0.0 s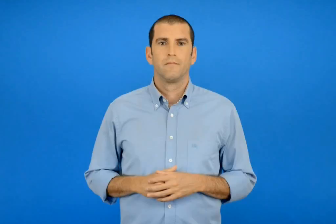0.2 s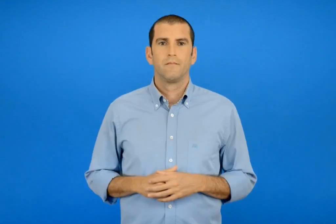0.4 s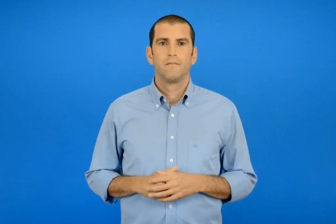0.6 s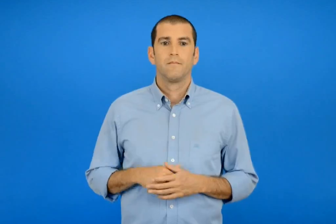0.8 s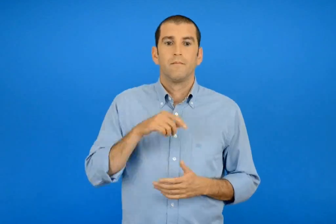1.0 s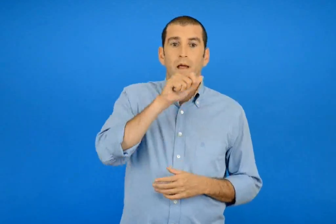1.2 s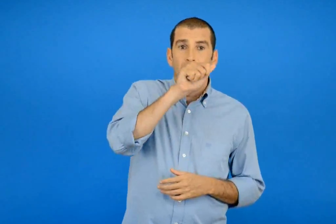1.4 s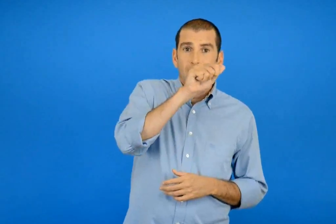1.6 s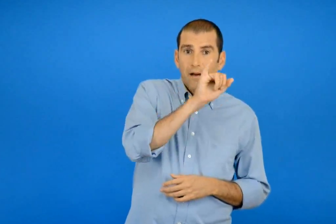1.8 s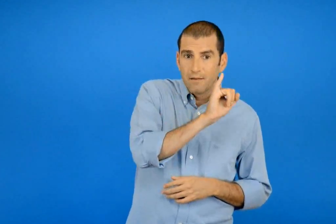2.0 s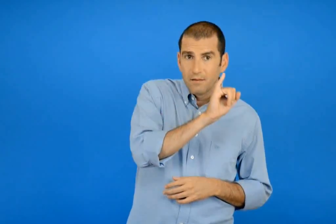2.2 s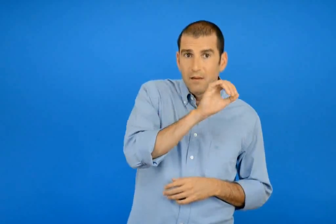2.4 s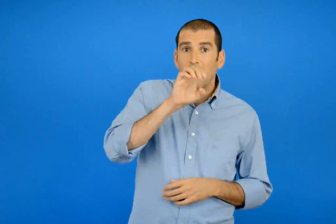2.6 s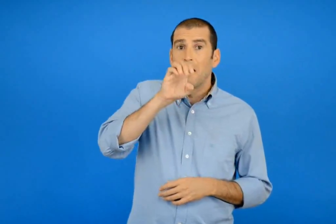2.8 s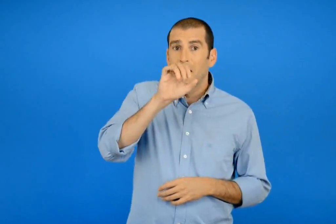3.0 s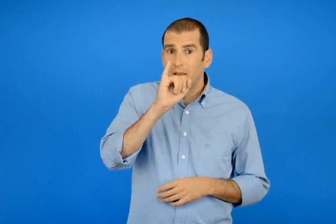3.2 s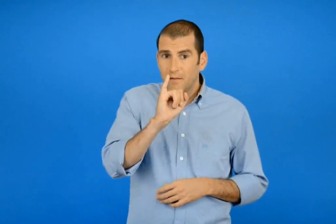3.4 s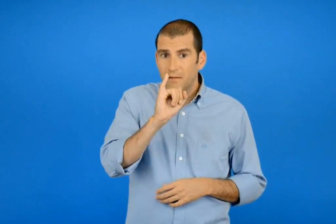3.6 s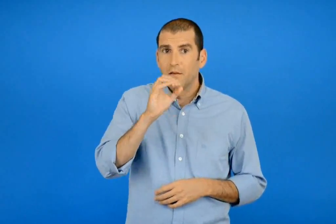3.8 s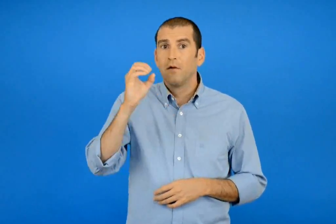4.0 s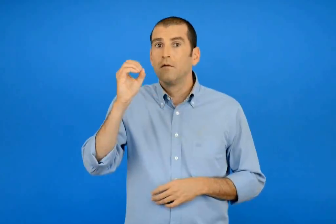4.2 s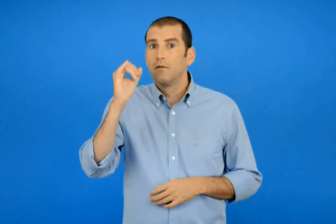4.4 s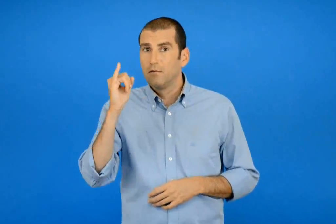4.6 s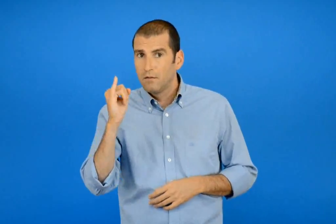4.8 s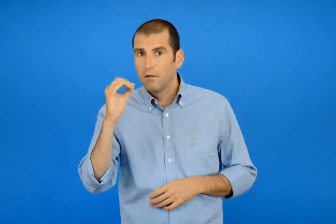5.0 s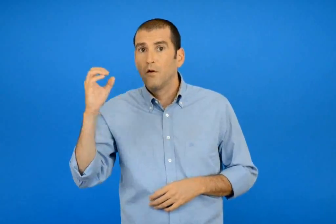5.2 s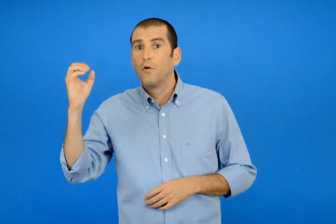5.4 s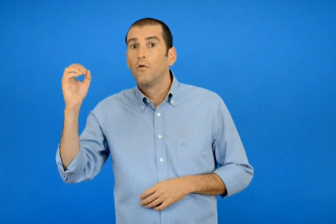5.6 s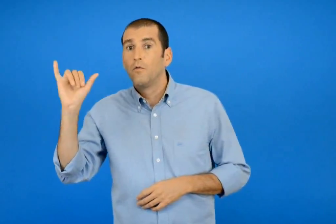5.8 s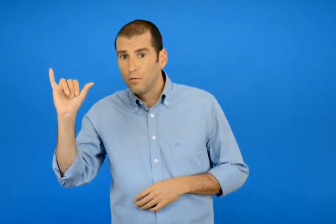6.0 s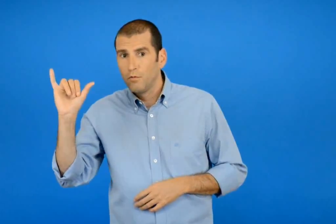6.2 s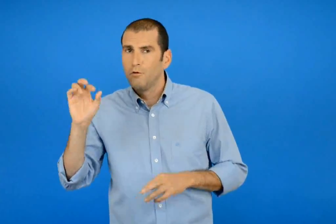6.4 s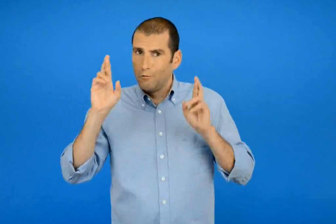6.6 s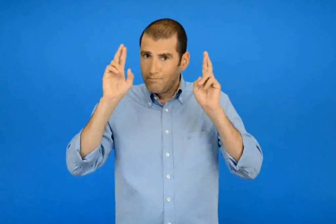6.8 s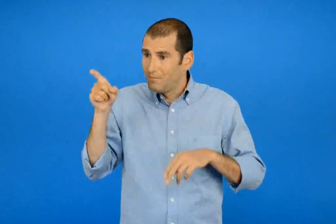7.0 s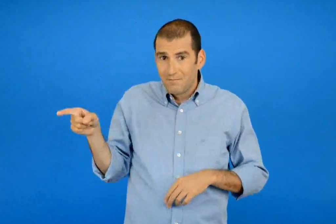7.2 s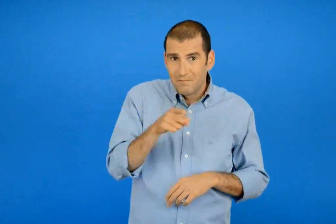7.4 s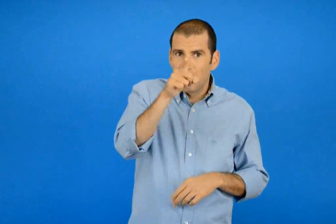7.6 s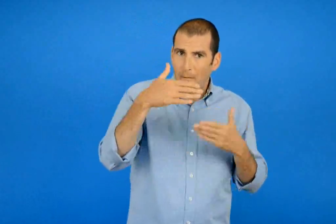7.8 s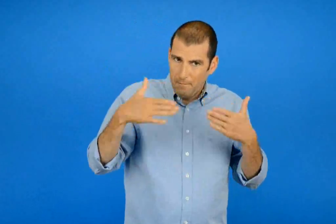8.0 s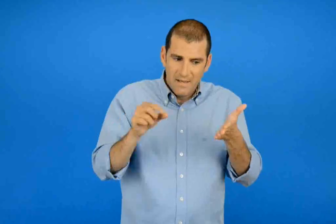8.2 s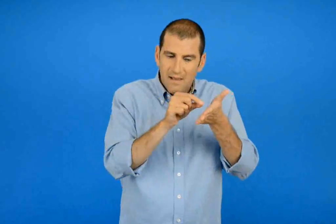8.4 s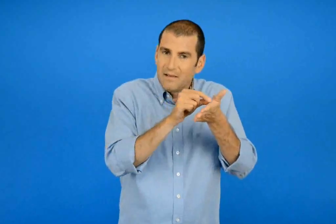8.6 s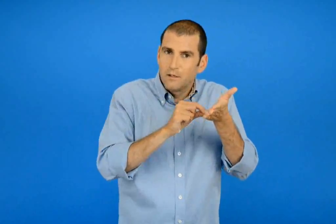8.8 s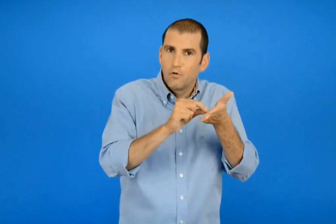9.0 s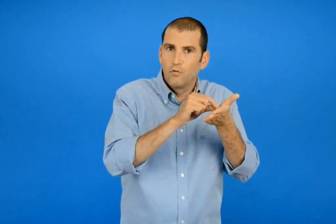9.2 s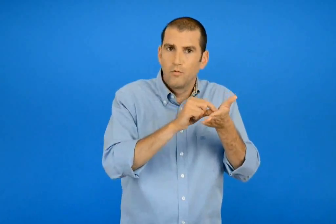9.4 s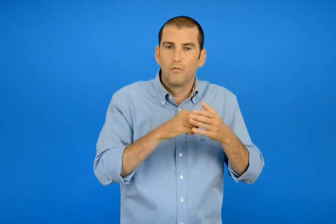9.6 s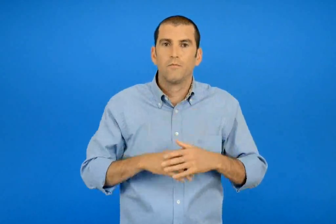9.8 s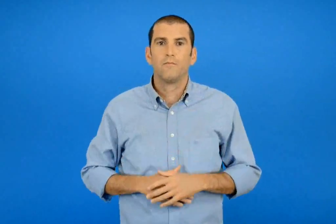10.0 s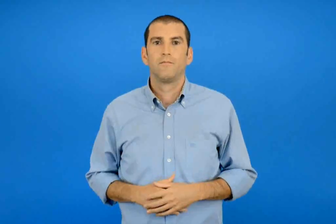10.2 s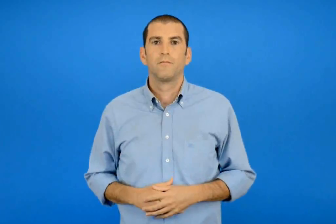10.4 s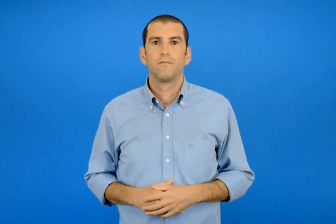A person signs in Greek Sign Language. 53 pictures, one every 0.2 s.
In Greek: ελπίζω να έβαλες σε κύκλο όλα τα αι ει οι και ου
